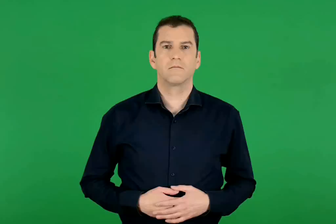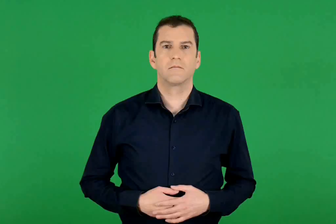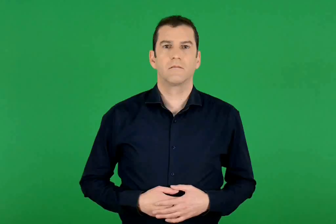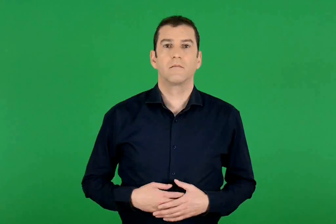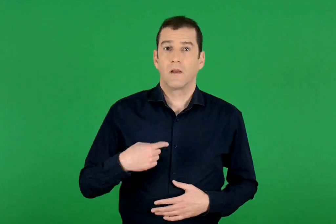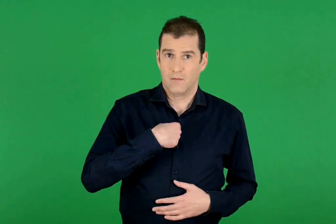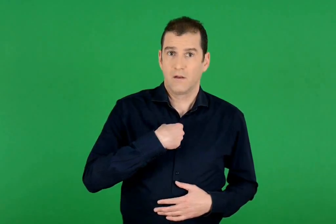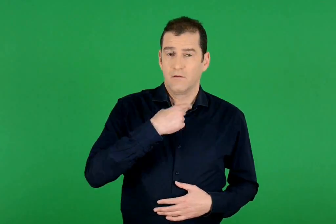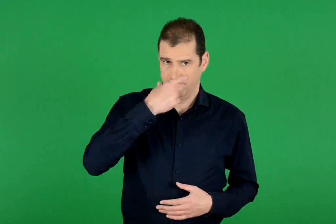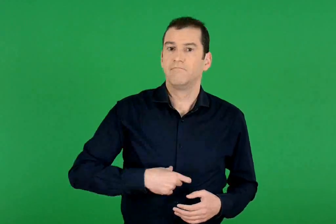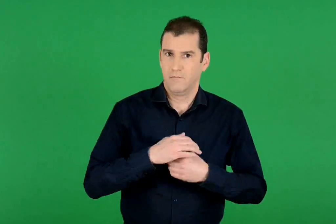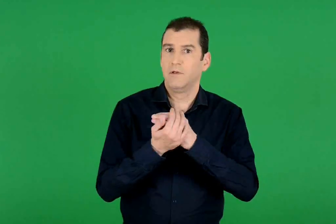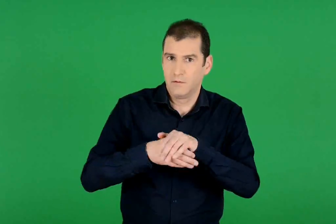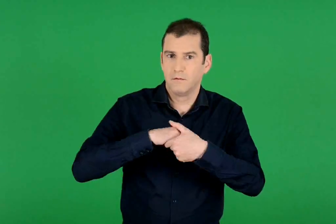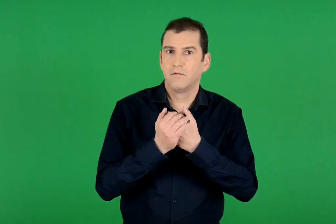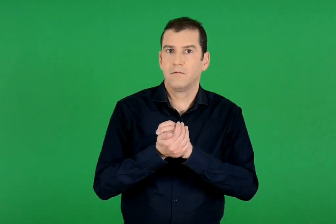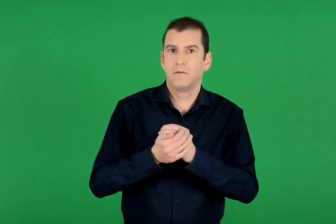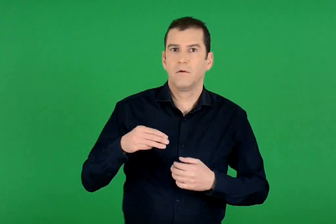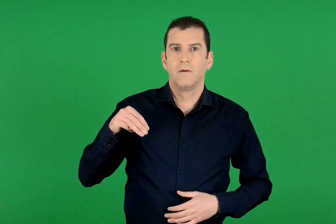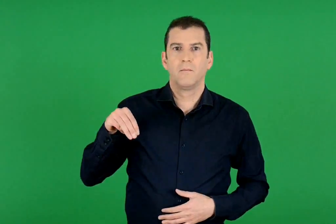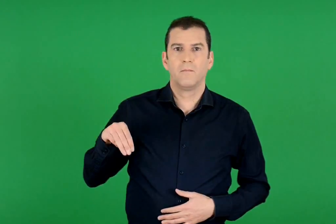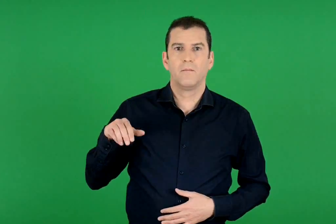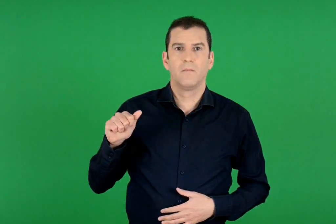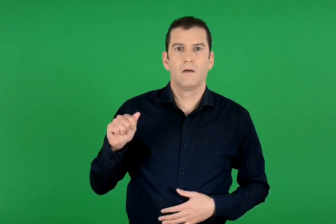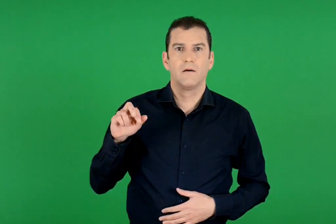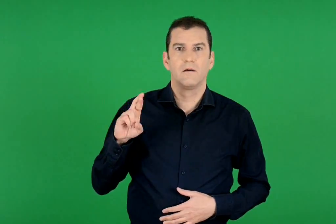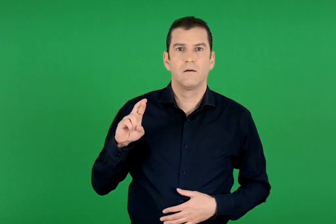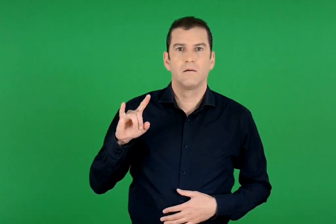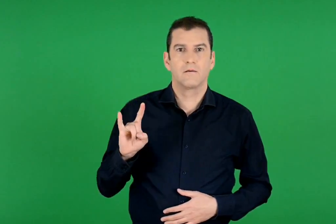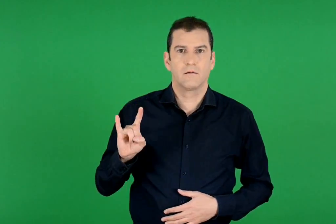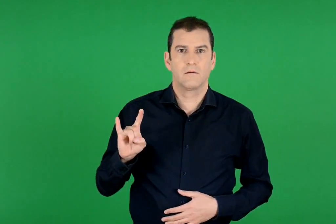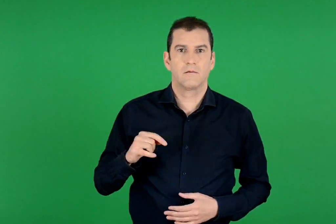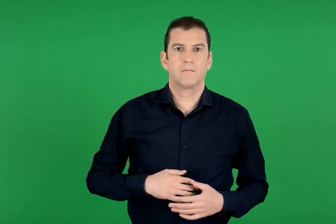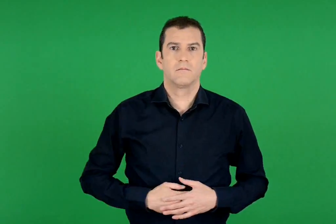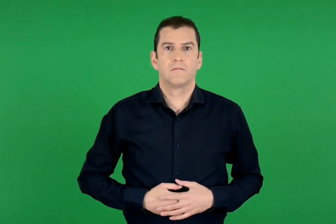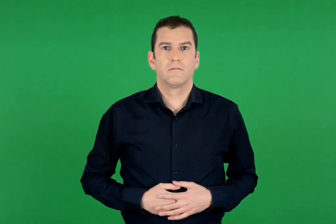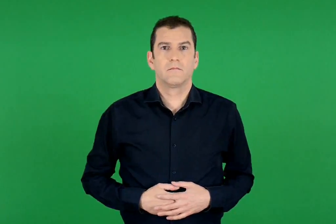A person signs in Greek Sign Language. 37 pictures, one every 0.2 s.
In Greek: εμένα με νοιάζει μάρη
